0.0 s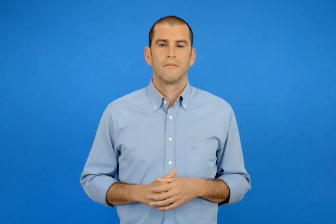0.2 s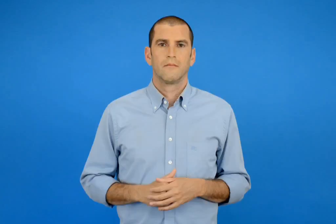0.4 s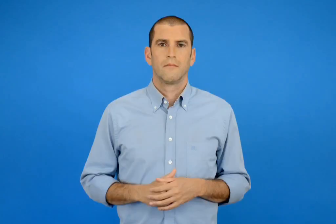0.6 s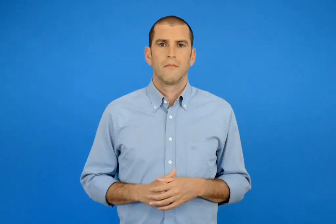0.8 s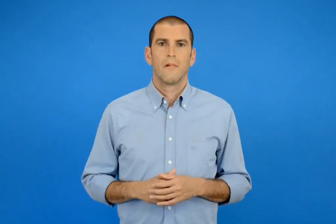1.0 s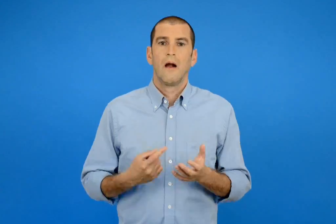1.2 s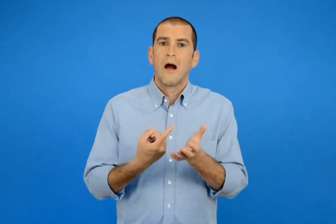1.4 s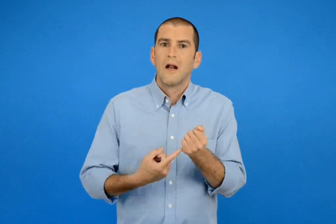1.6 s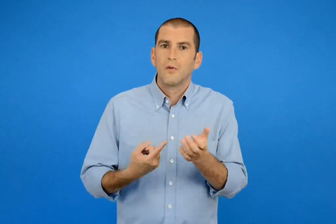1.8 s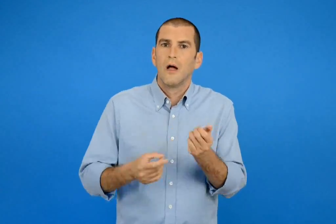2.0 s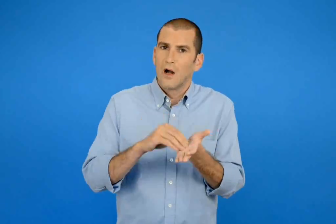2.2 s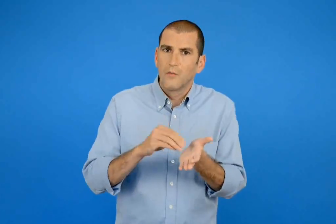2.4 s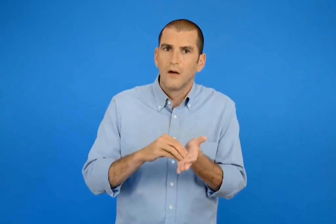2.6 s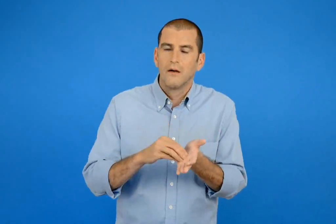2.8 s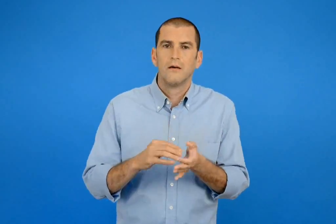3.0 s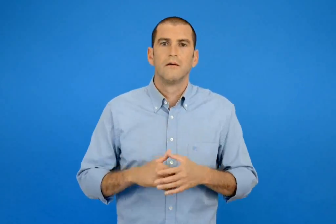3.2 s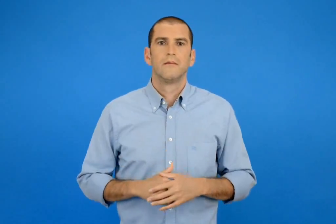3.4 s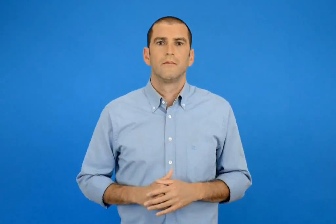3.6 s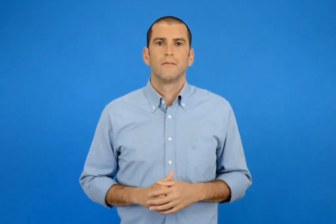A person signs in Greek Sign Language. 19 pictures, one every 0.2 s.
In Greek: λείπουν ακόμα
